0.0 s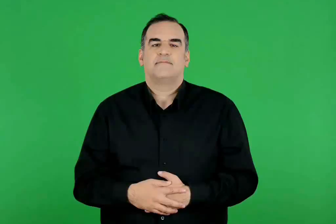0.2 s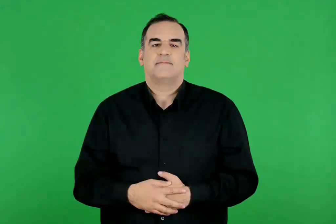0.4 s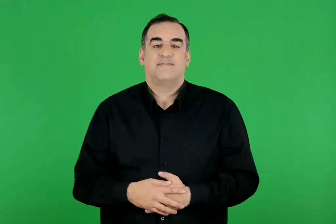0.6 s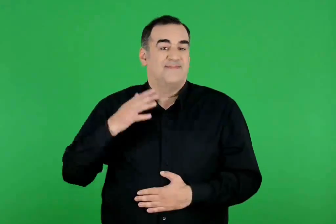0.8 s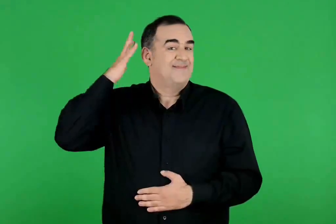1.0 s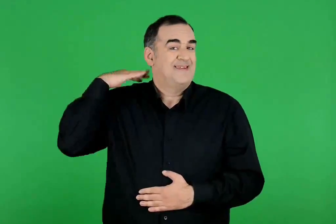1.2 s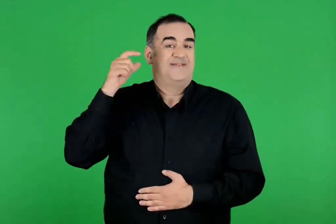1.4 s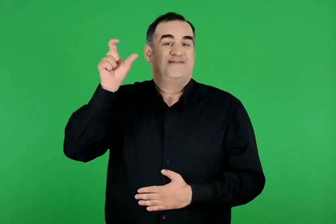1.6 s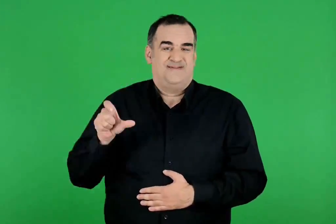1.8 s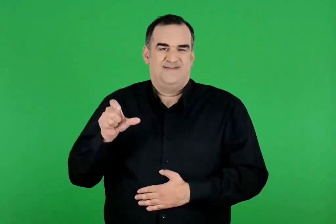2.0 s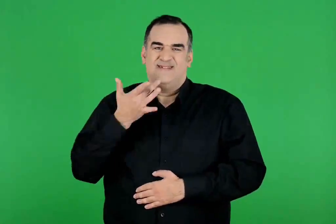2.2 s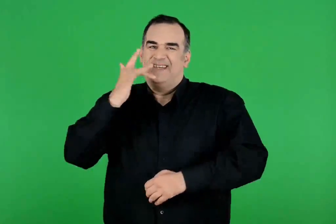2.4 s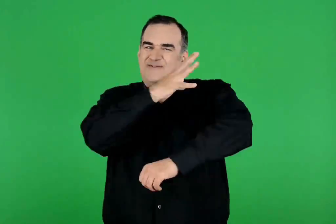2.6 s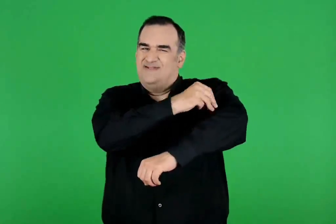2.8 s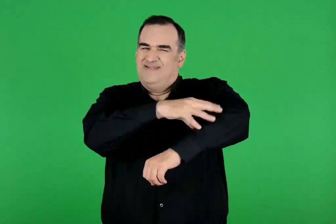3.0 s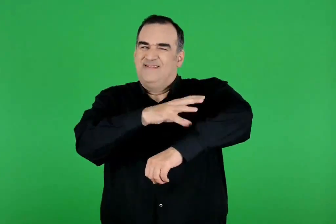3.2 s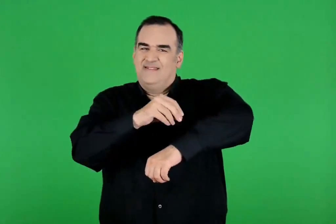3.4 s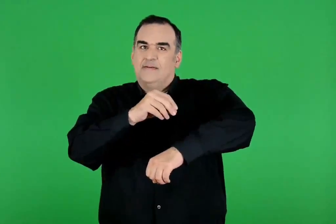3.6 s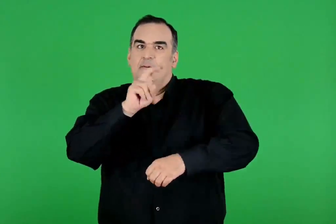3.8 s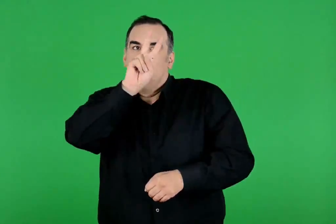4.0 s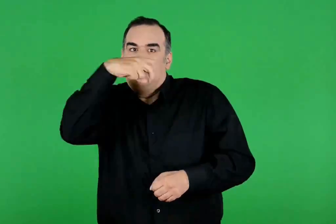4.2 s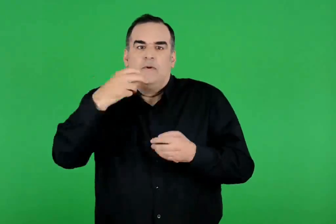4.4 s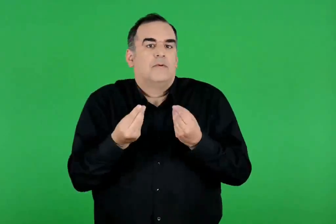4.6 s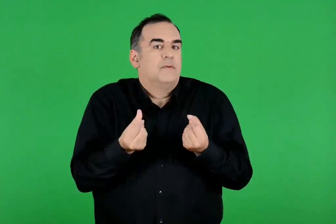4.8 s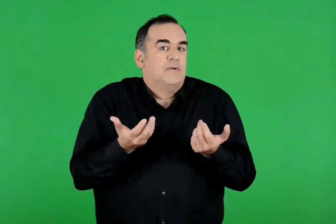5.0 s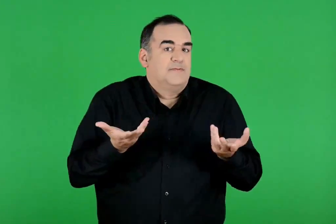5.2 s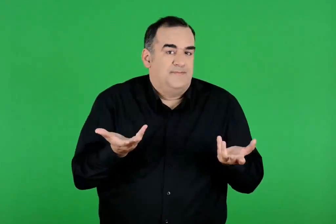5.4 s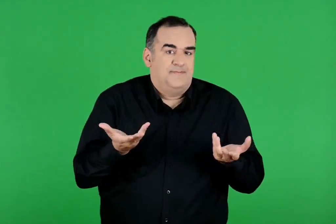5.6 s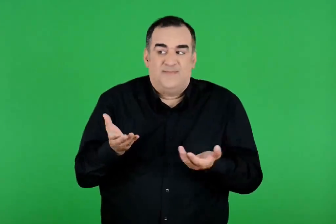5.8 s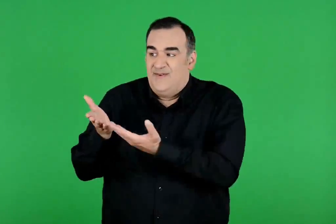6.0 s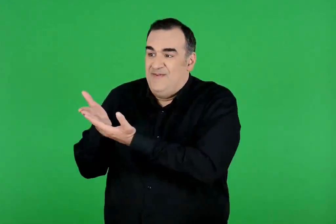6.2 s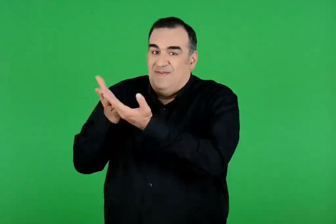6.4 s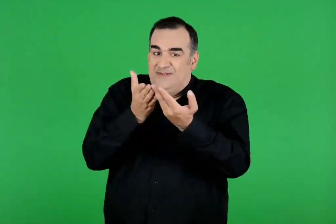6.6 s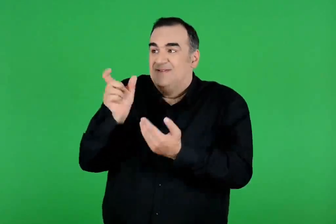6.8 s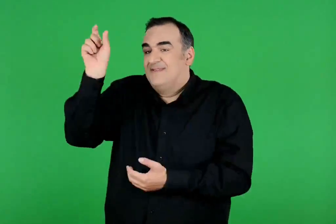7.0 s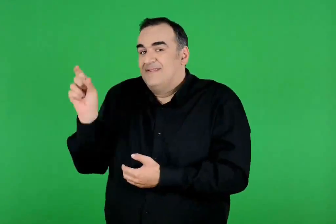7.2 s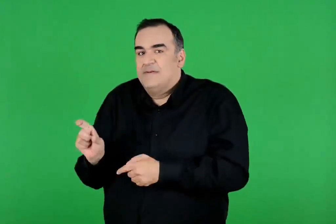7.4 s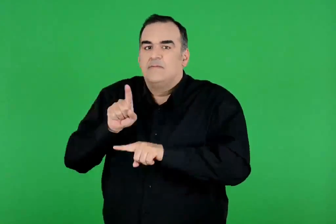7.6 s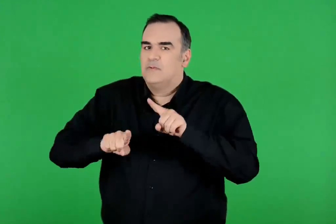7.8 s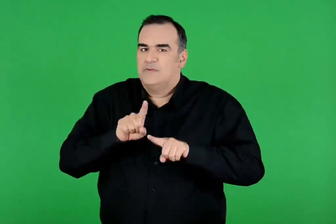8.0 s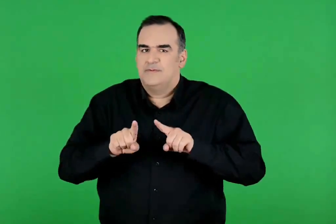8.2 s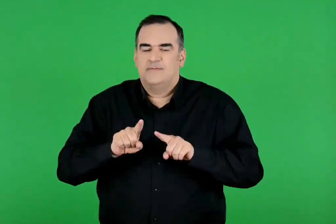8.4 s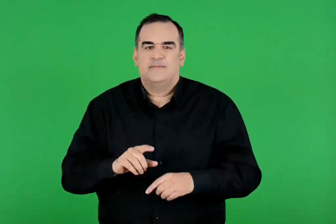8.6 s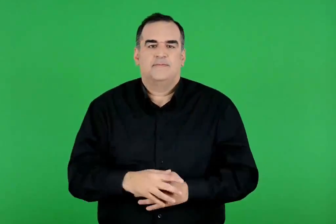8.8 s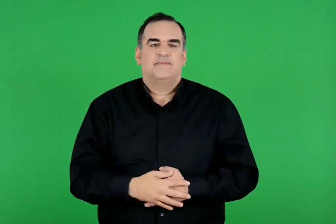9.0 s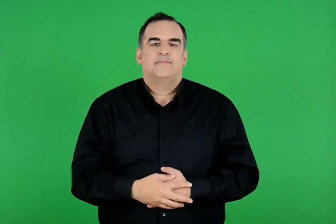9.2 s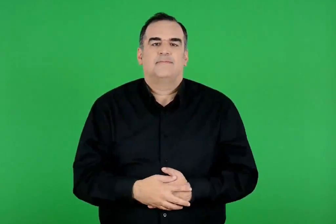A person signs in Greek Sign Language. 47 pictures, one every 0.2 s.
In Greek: με ποιο τρόπο άρπαξε ο ιάσονας το χρυσόμαλλο δέρας ; ποιος τον βοήθησε ;
